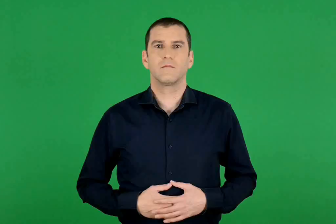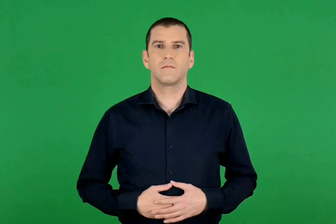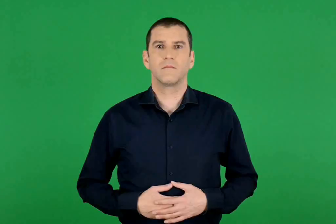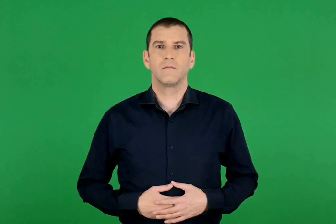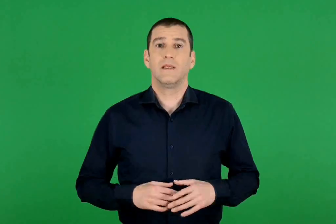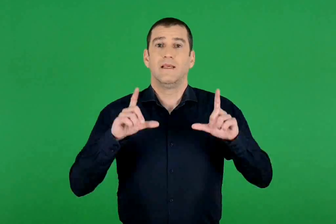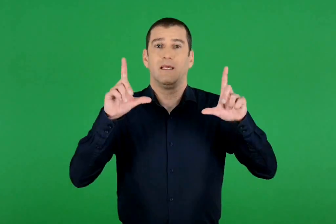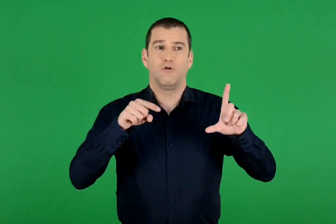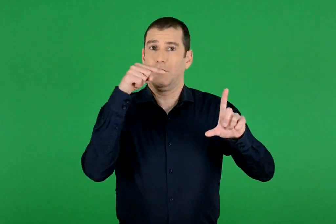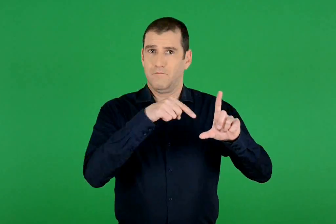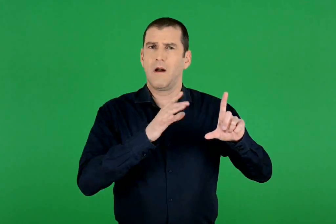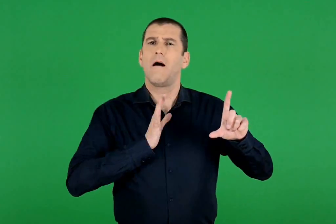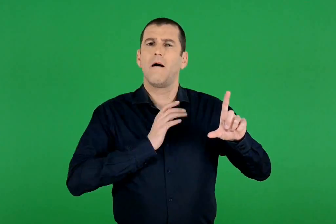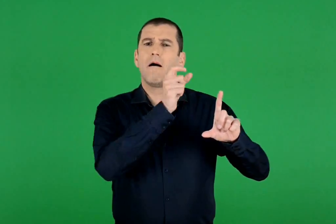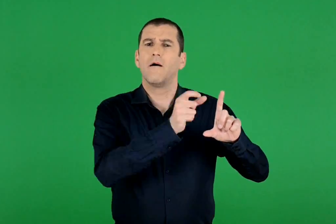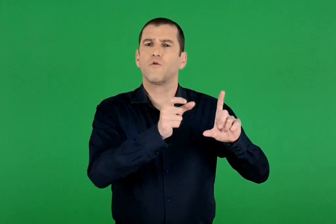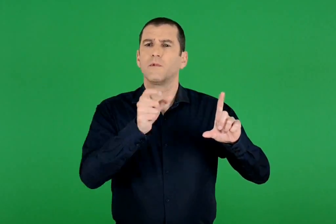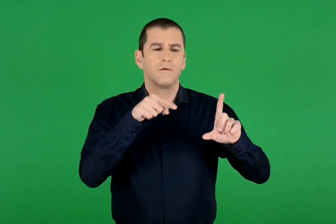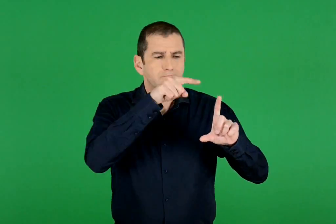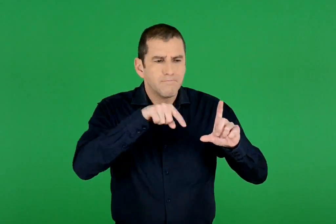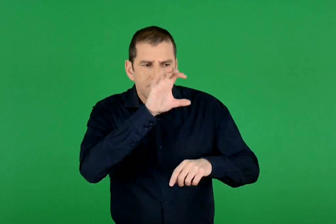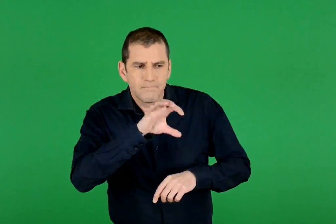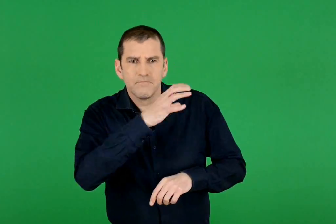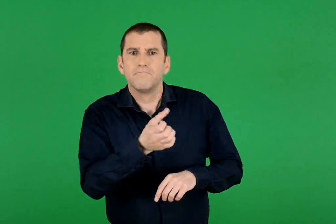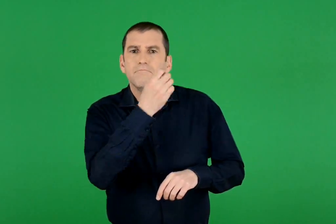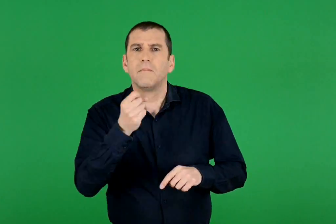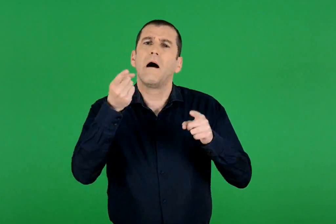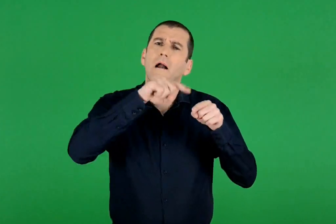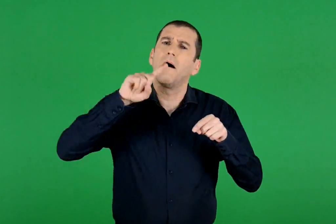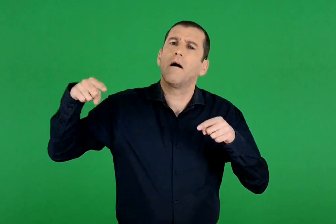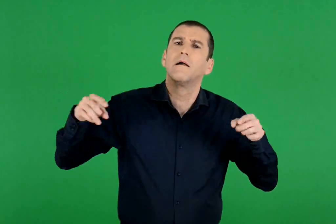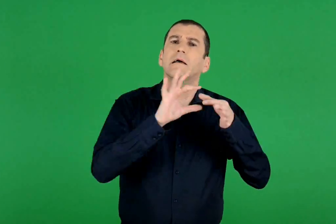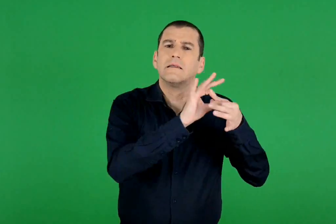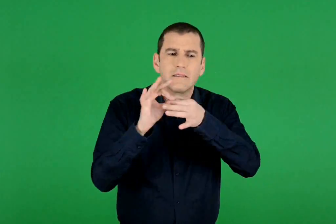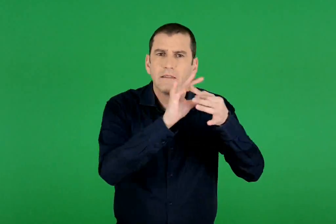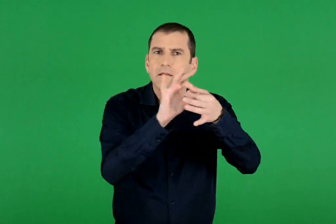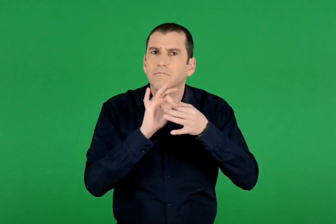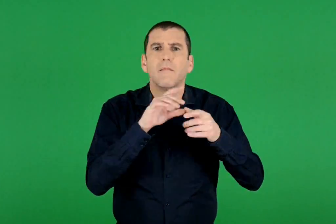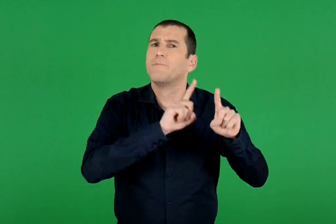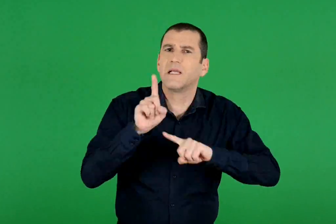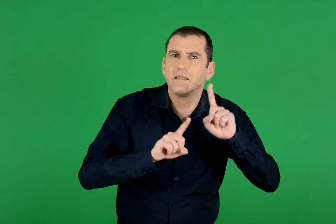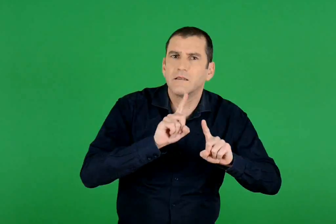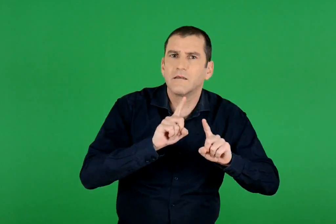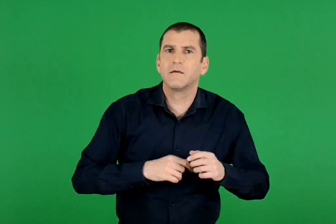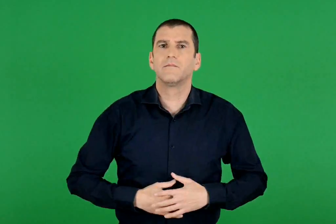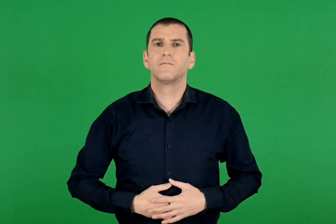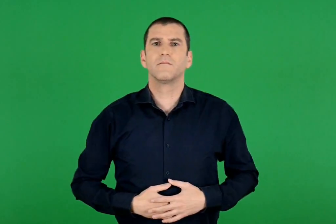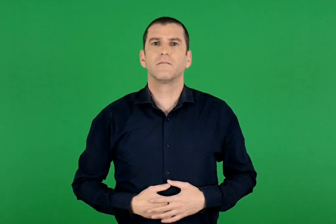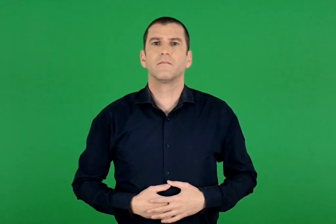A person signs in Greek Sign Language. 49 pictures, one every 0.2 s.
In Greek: ποιες άλλες σχέσεις μπορούμε να βρούμε ανάμεσα στους ανθρώπους της εικόνας ;
